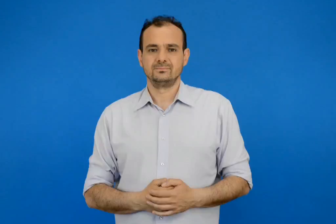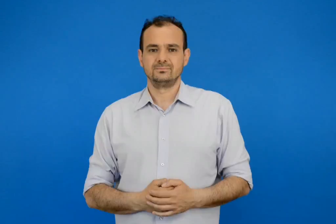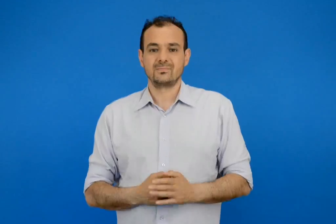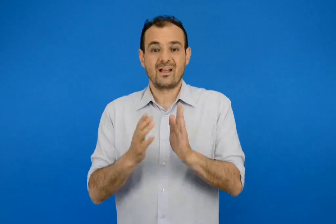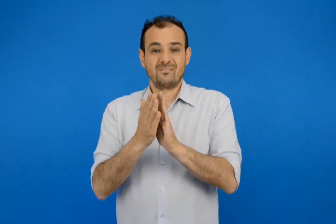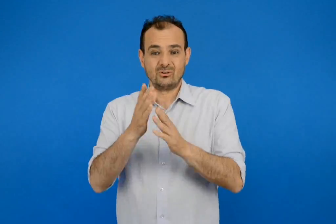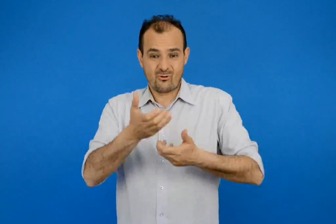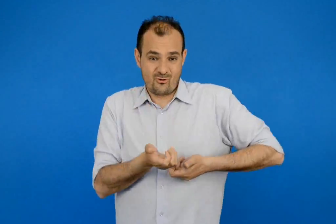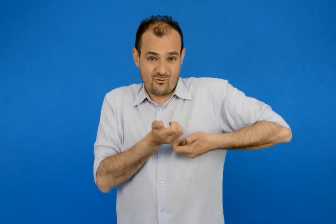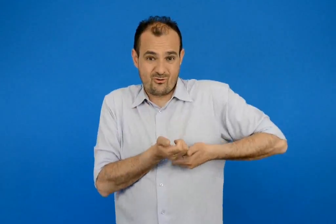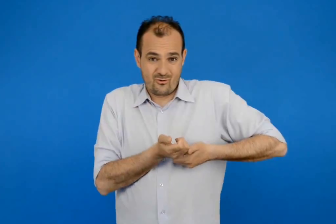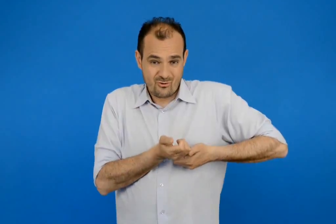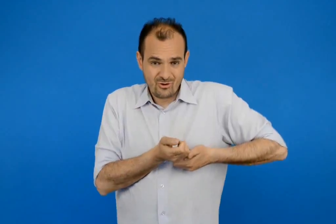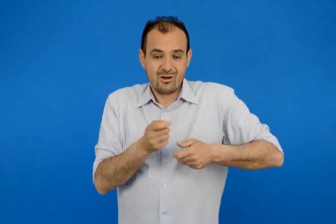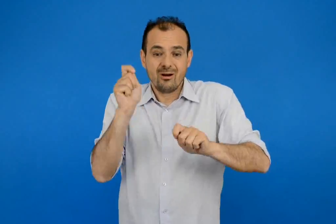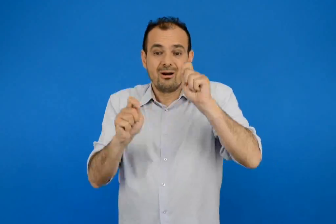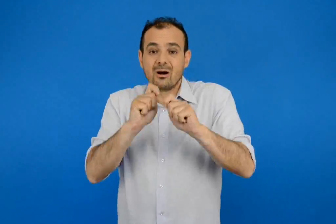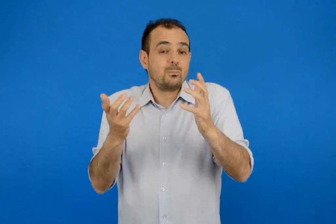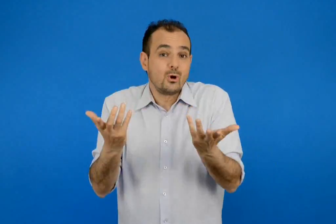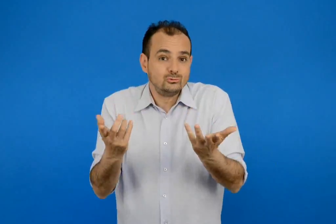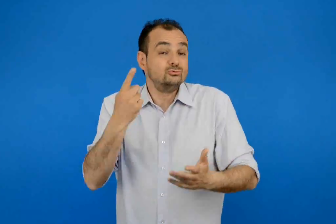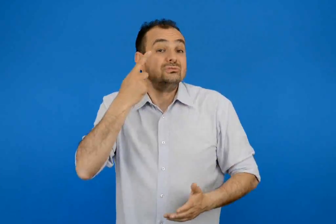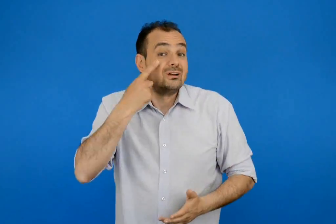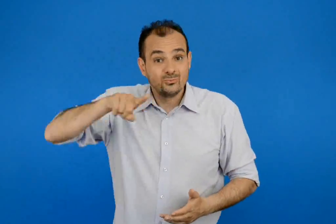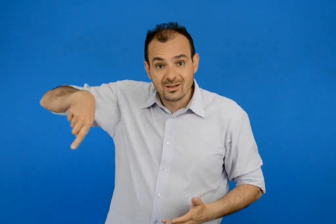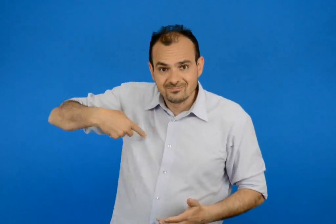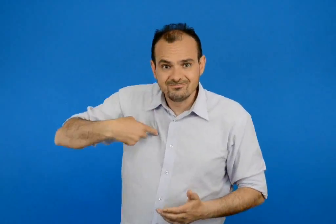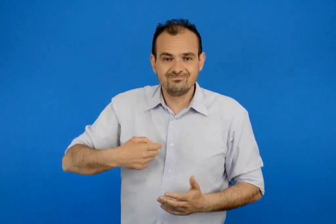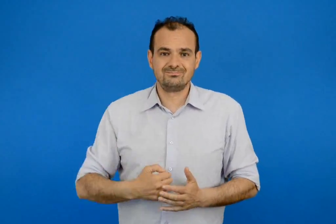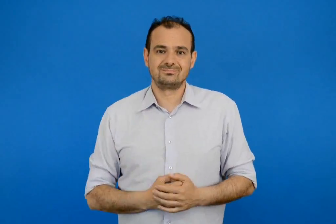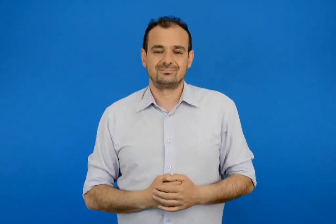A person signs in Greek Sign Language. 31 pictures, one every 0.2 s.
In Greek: για να δούμε πως φτιάχτηκε το βιβλίο που κρατάς στα χεριά σου
